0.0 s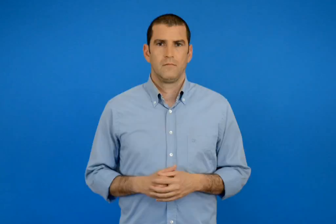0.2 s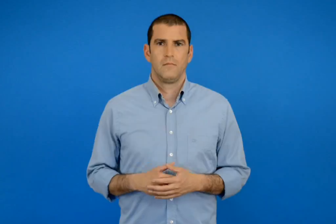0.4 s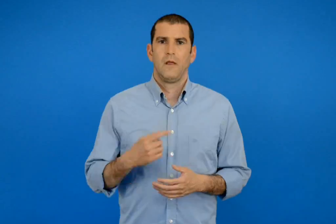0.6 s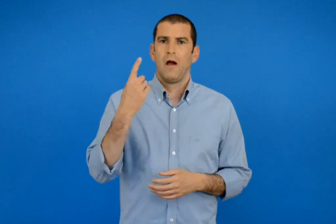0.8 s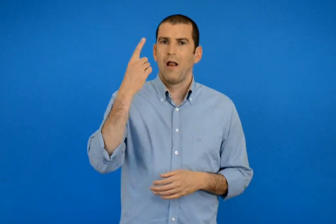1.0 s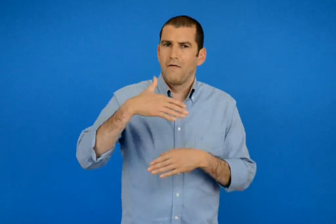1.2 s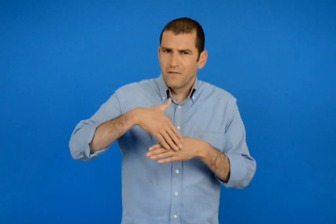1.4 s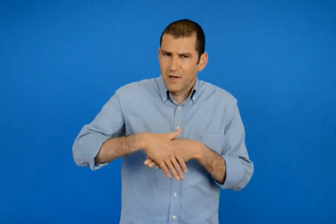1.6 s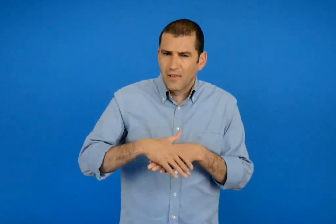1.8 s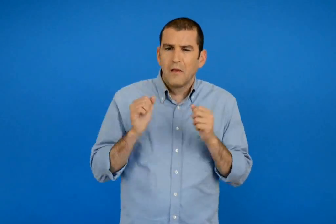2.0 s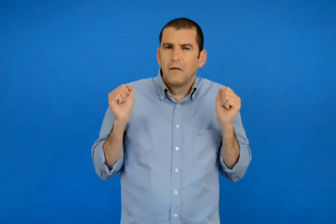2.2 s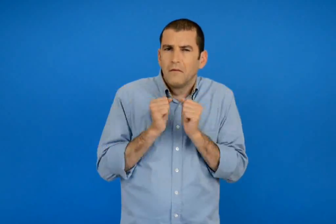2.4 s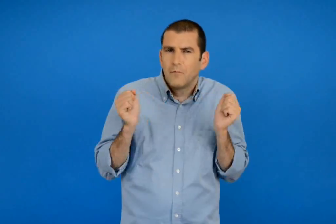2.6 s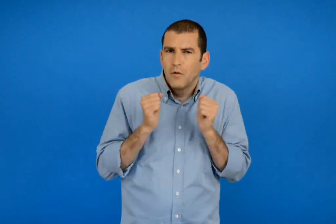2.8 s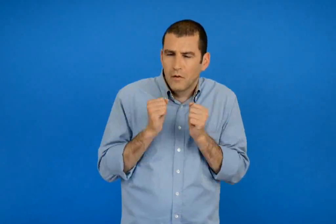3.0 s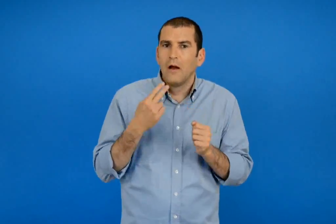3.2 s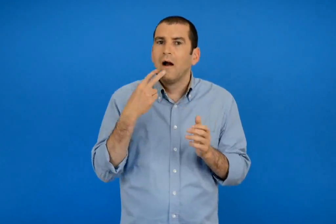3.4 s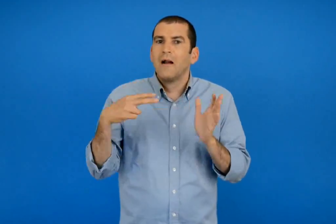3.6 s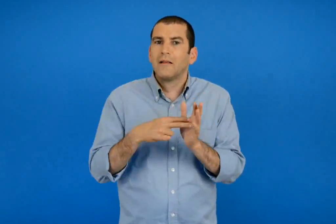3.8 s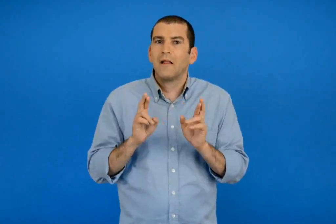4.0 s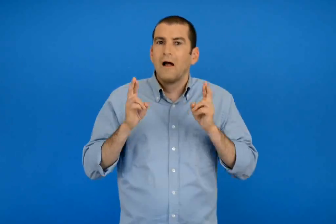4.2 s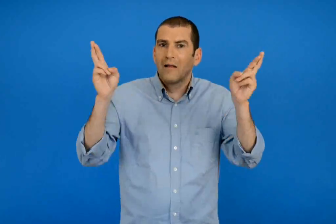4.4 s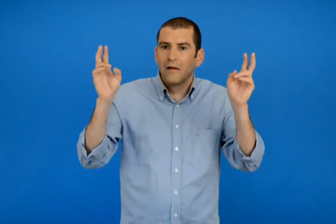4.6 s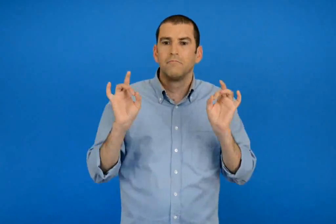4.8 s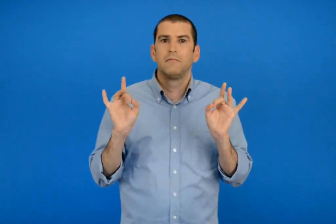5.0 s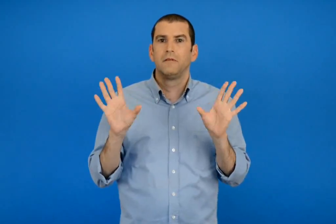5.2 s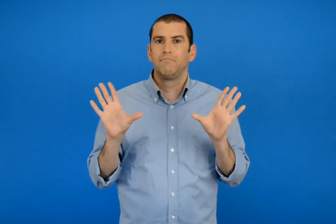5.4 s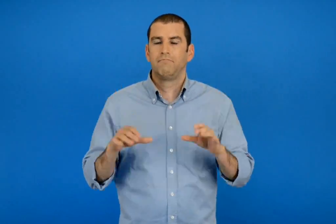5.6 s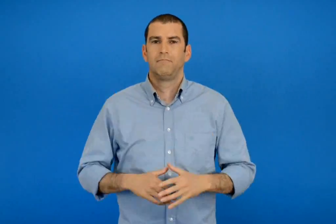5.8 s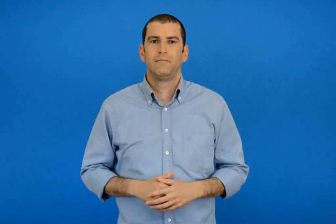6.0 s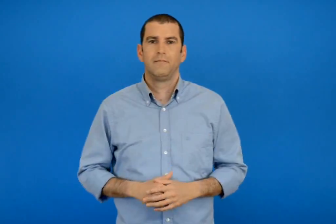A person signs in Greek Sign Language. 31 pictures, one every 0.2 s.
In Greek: εάν χειμωνιάτικο βραδύ χωρίς ηλεκτρική ενέργεια
